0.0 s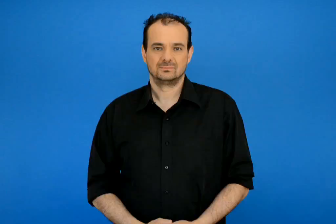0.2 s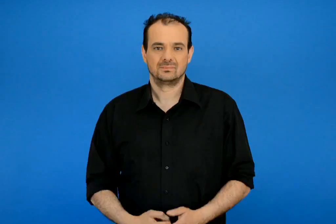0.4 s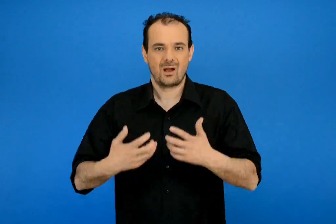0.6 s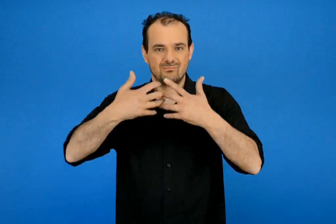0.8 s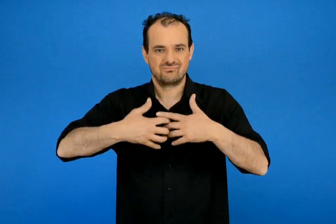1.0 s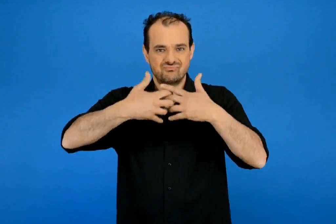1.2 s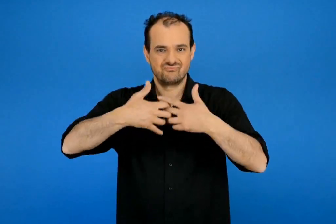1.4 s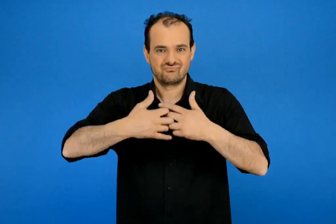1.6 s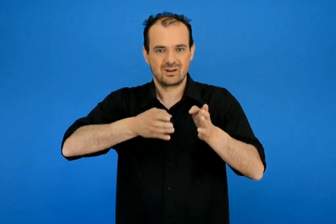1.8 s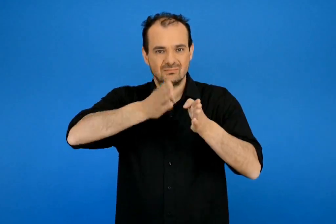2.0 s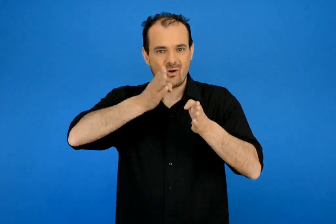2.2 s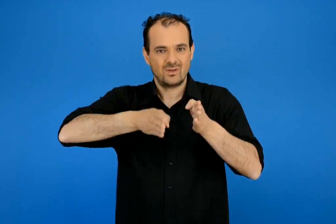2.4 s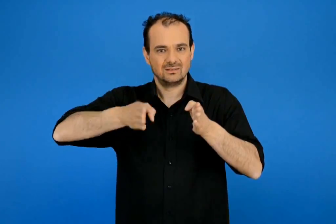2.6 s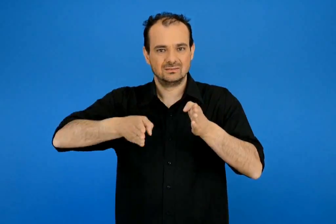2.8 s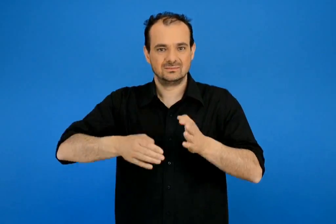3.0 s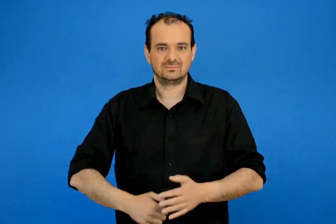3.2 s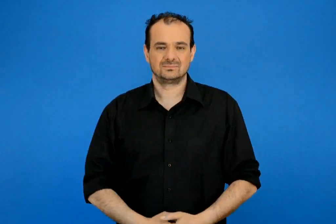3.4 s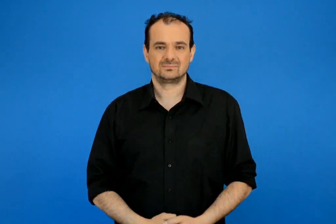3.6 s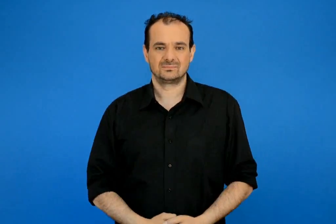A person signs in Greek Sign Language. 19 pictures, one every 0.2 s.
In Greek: λεβητοστάσιο
